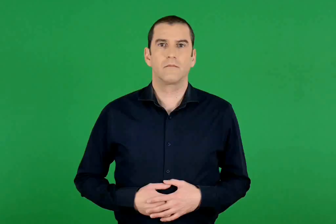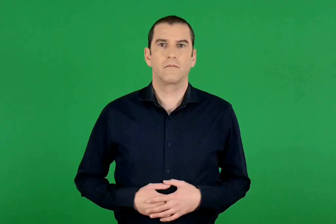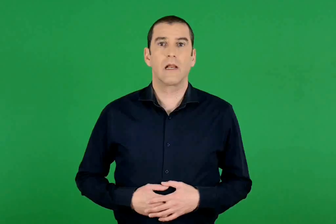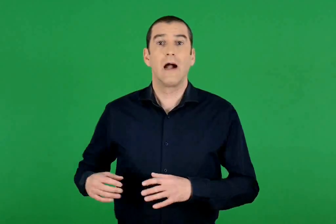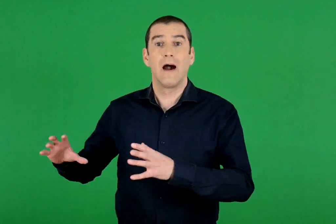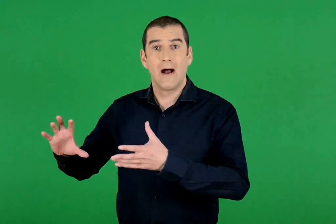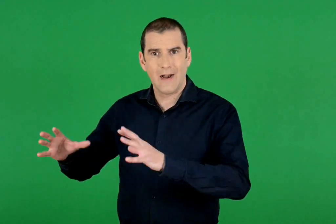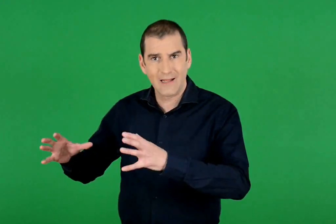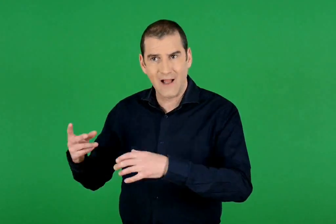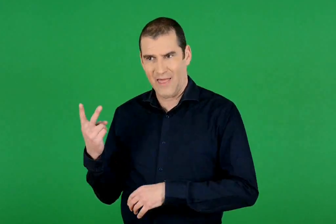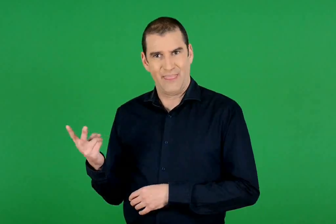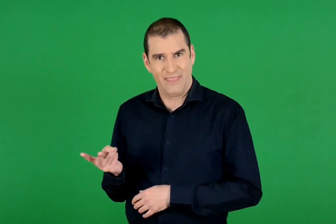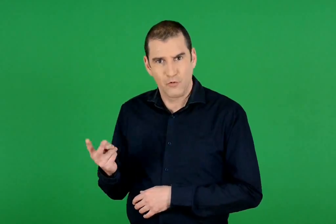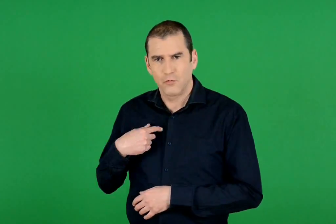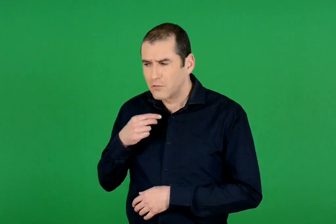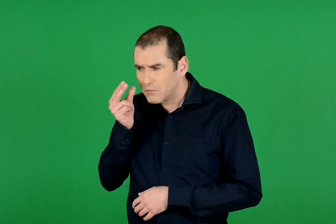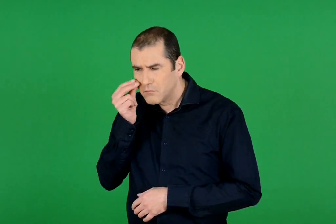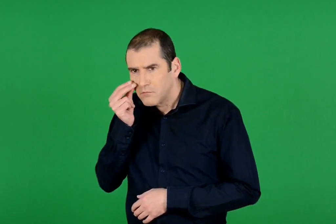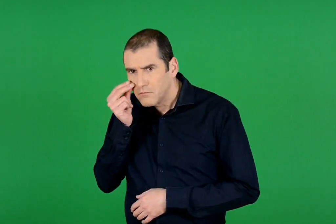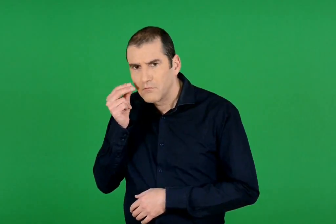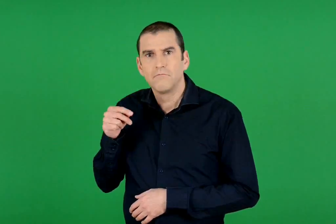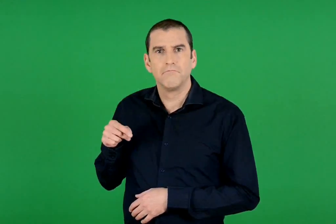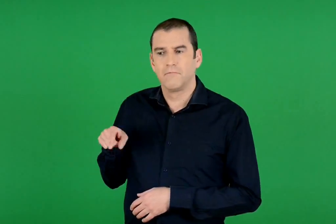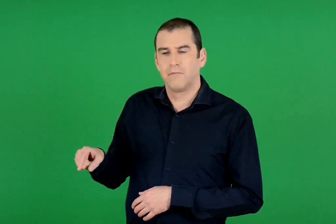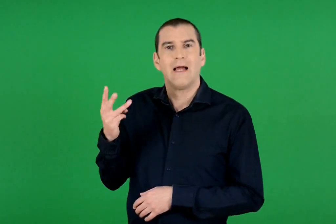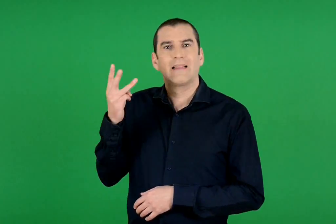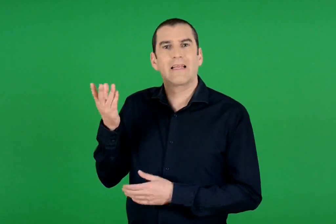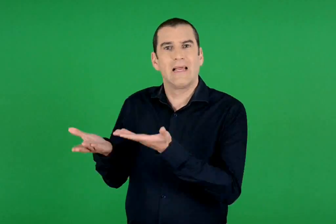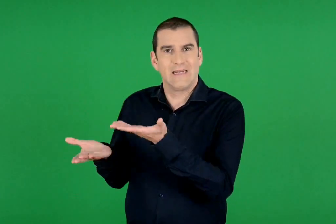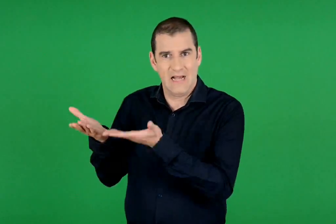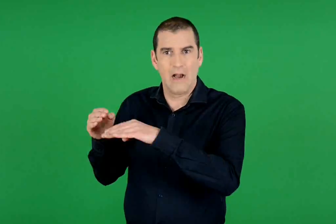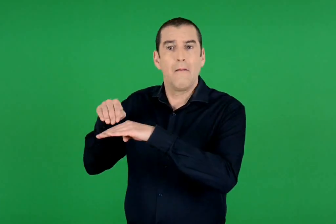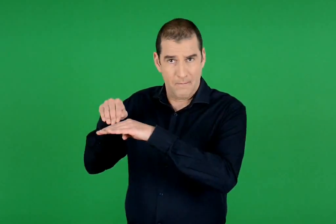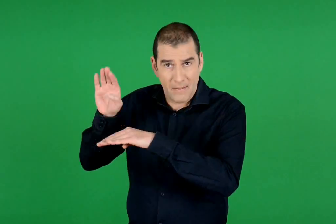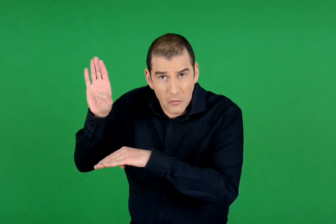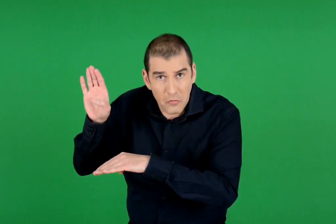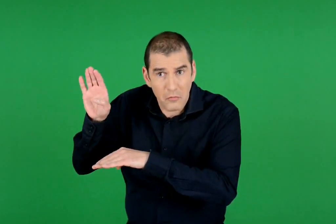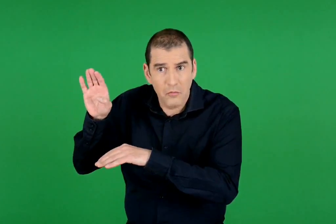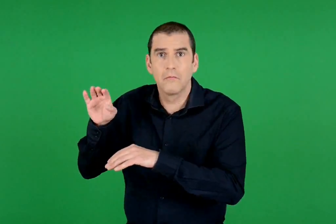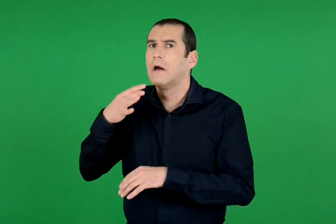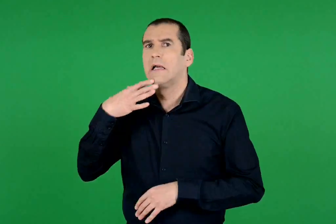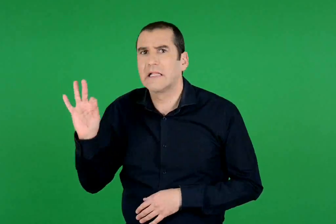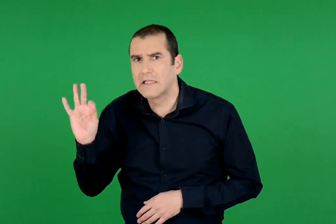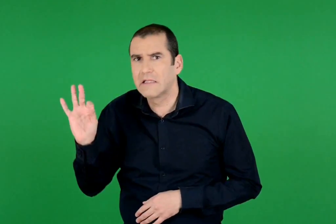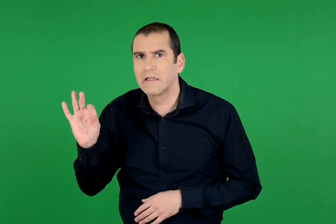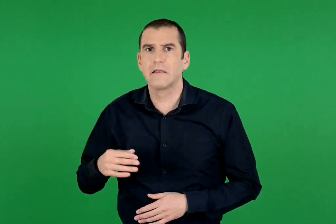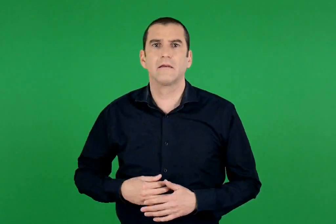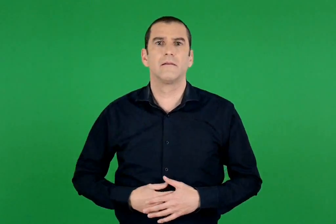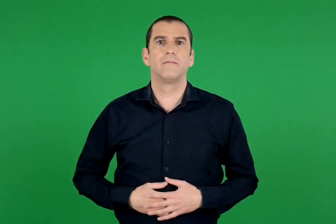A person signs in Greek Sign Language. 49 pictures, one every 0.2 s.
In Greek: παρατηρώ τα δύο λαχανικά. είναι περισσότερο από 3 κιλά ; γιατί ;
